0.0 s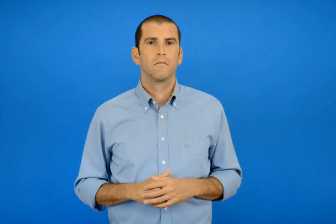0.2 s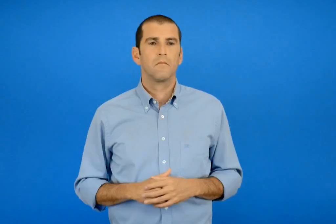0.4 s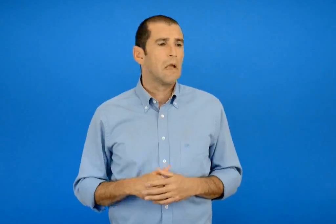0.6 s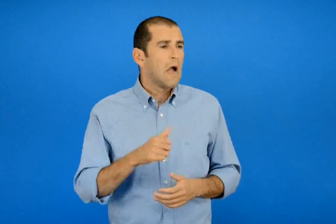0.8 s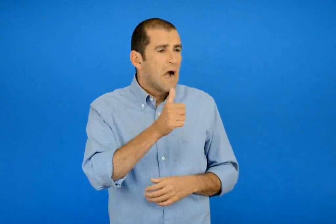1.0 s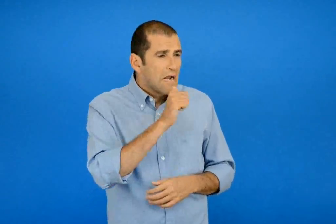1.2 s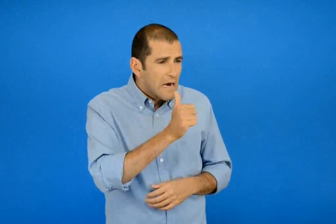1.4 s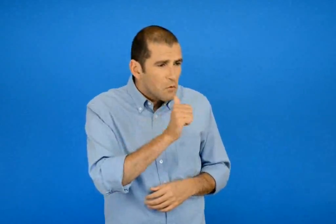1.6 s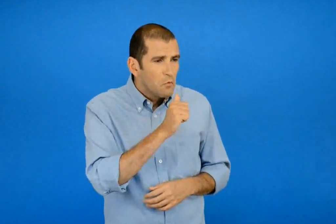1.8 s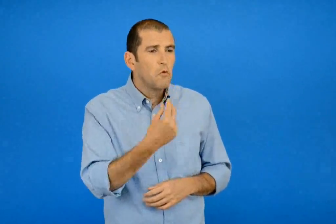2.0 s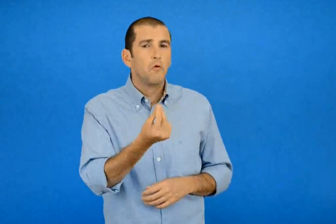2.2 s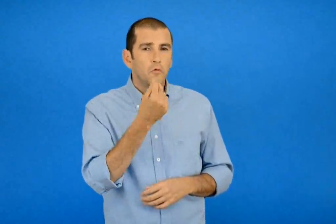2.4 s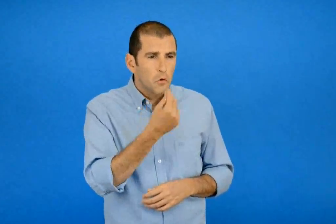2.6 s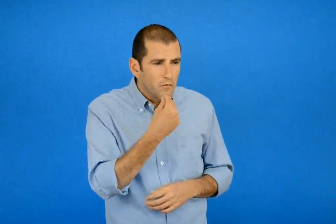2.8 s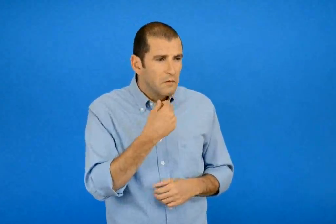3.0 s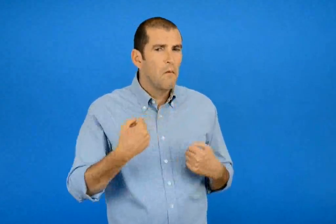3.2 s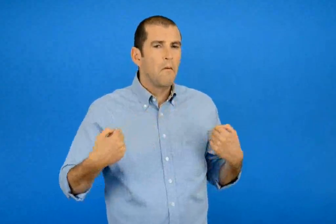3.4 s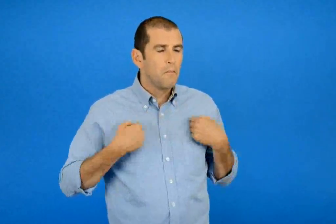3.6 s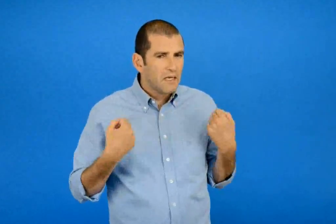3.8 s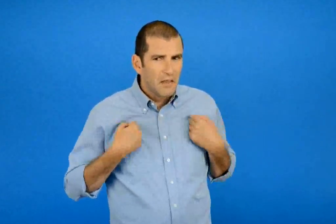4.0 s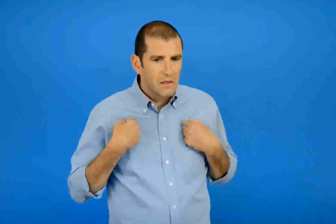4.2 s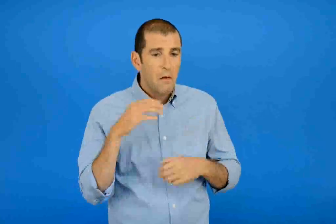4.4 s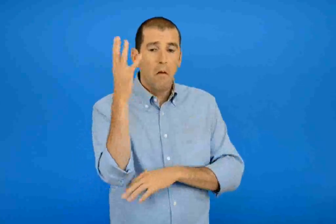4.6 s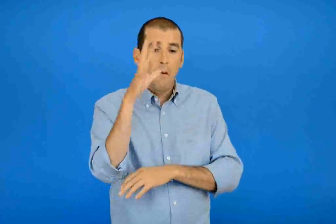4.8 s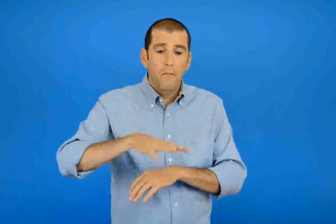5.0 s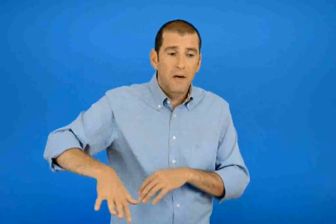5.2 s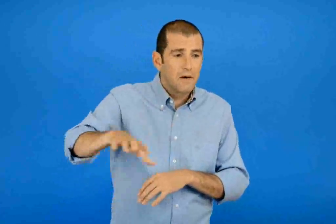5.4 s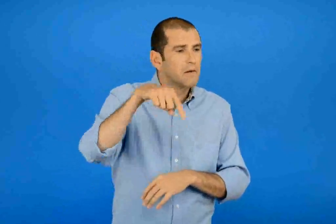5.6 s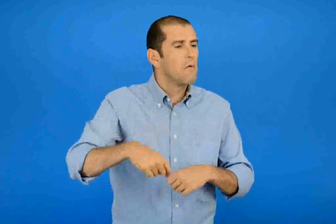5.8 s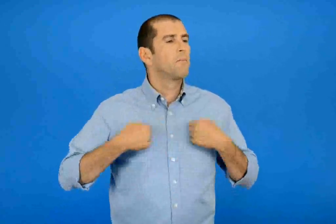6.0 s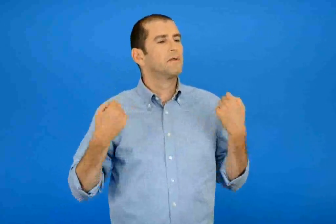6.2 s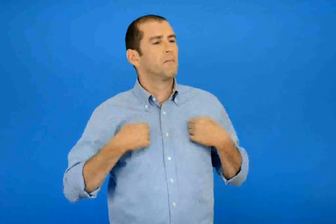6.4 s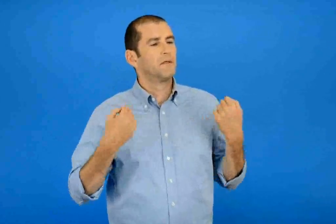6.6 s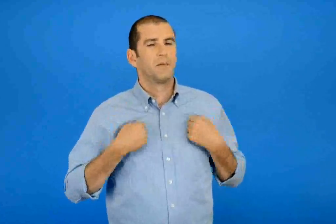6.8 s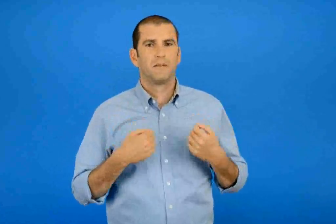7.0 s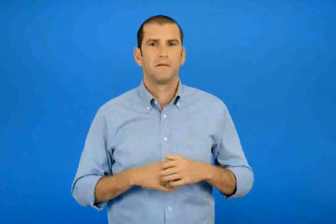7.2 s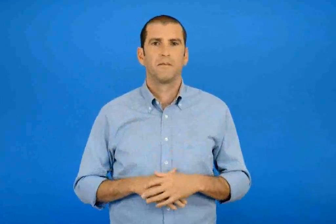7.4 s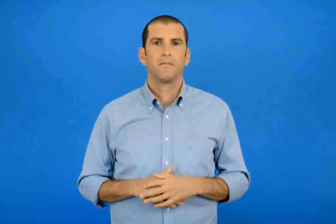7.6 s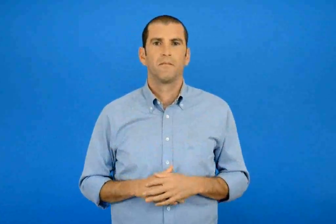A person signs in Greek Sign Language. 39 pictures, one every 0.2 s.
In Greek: νερό τροφη παιχνίδια και πάρκα για να παίζουν
